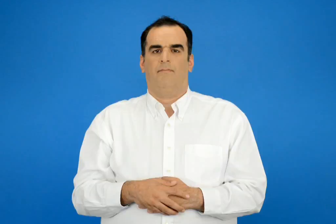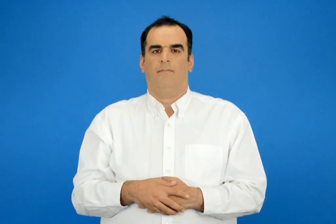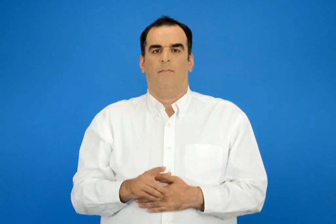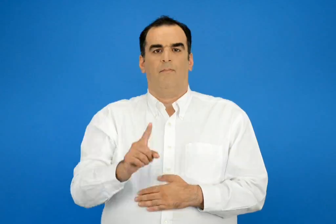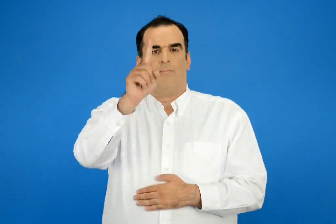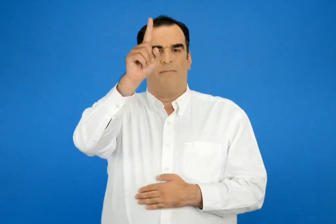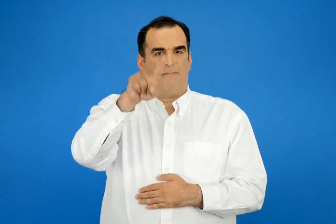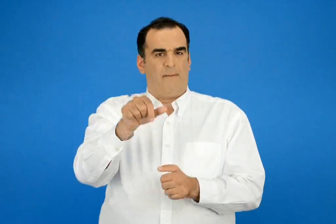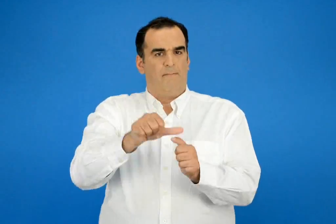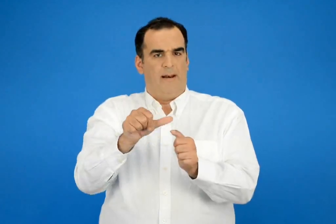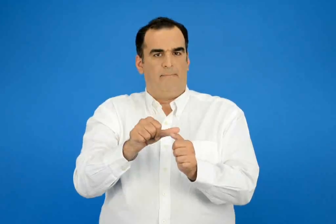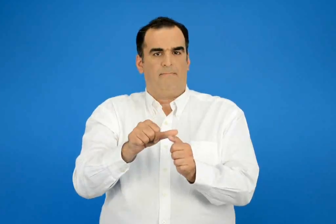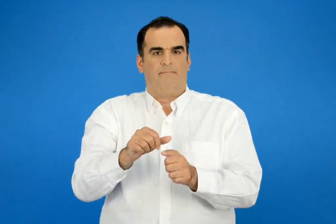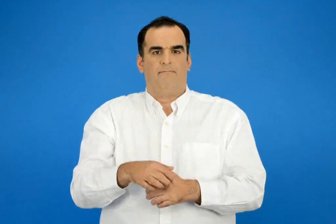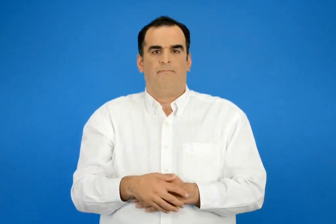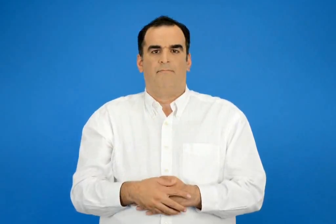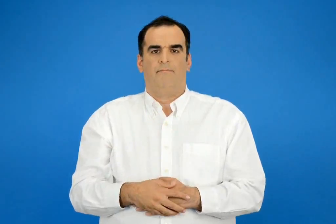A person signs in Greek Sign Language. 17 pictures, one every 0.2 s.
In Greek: αρχιμηνιά
